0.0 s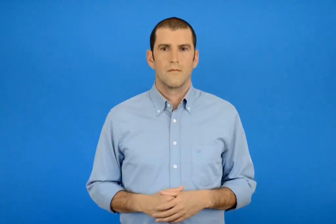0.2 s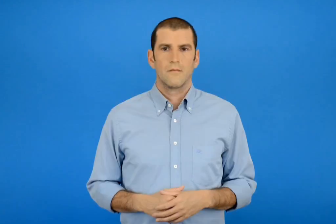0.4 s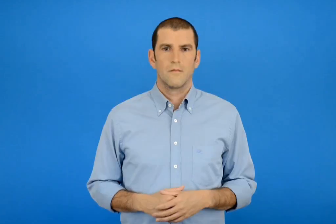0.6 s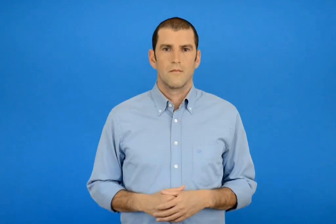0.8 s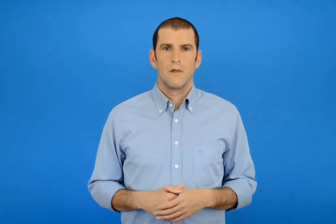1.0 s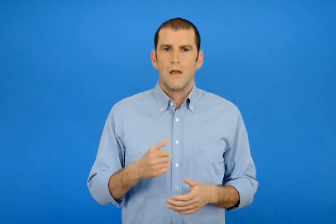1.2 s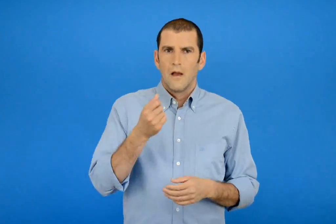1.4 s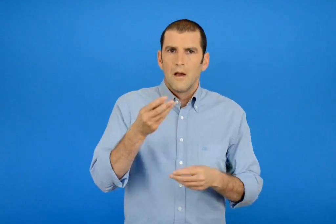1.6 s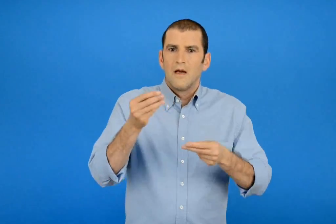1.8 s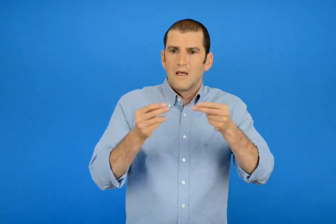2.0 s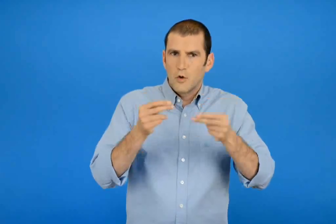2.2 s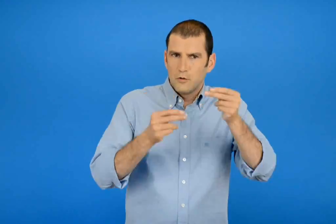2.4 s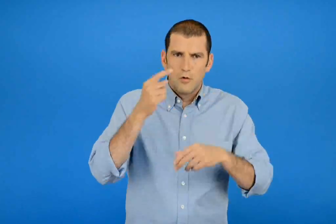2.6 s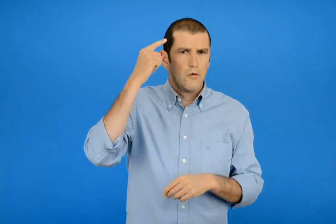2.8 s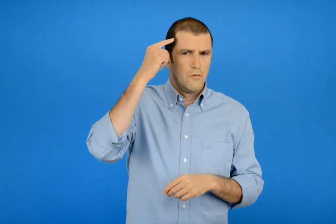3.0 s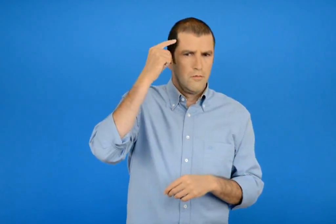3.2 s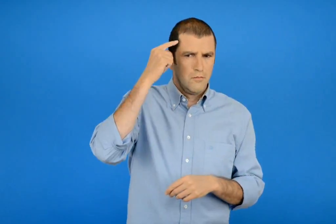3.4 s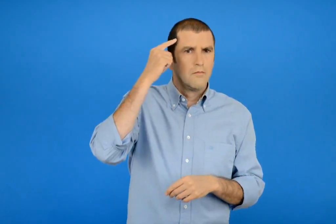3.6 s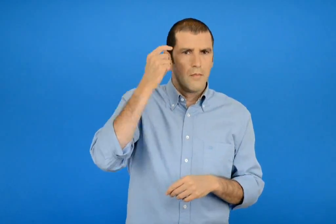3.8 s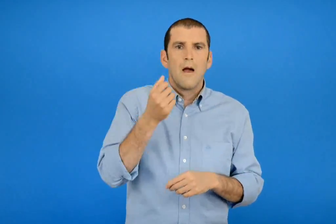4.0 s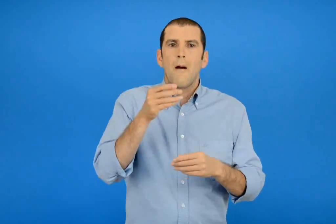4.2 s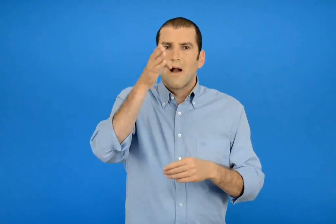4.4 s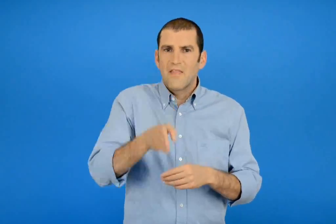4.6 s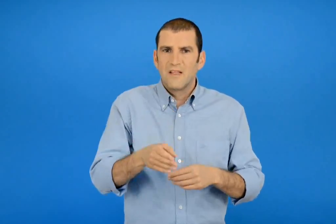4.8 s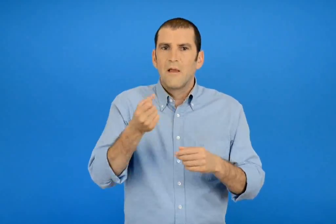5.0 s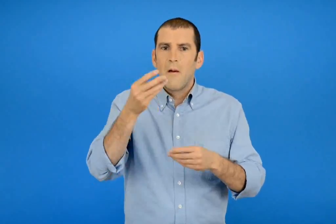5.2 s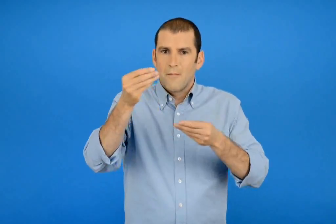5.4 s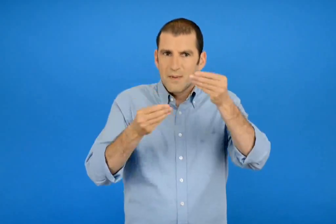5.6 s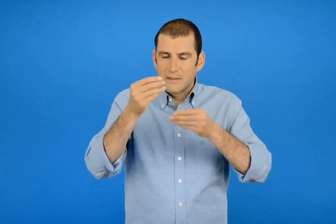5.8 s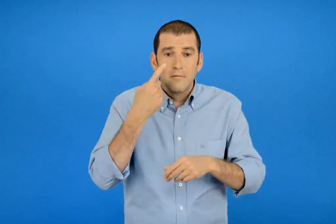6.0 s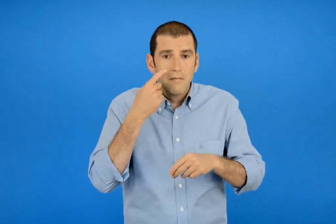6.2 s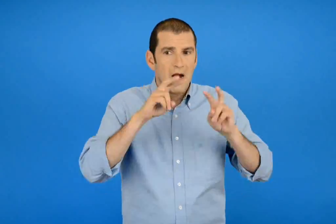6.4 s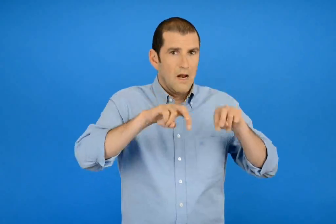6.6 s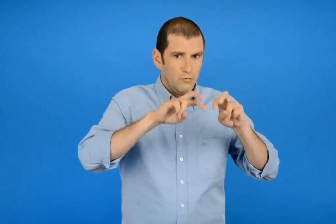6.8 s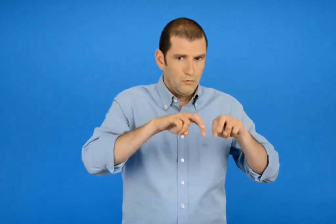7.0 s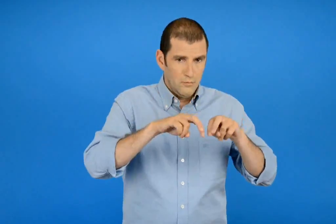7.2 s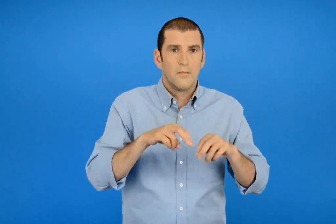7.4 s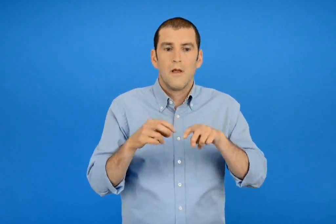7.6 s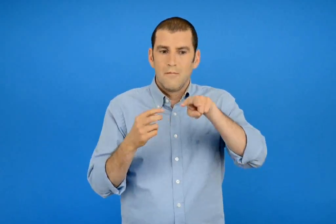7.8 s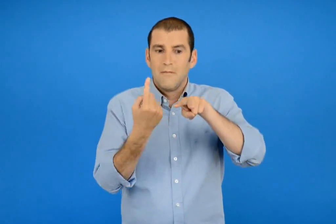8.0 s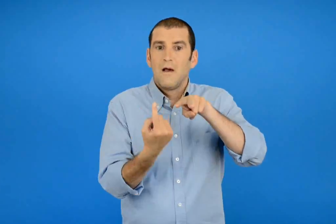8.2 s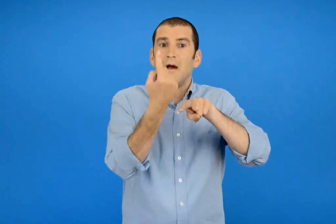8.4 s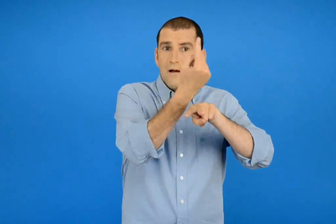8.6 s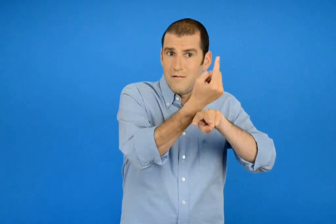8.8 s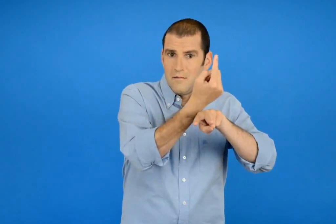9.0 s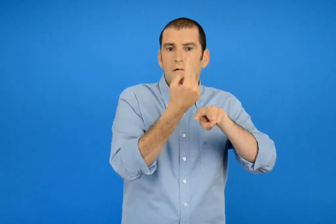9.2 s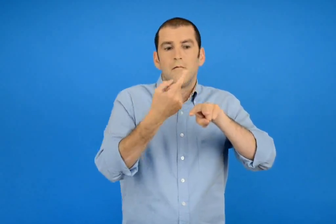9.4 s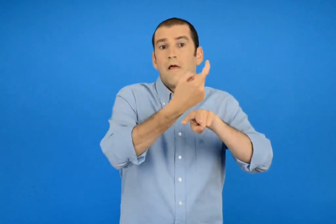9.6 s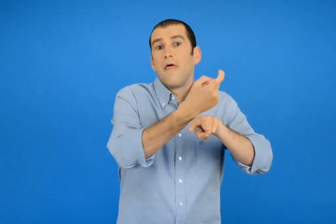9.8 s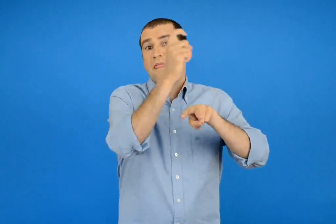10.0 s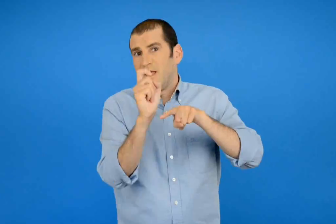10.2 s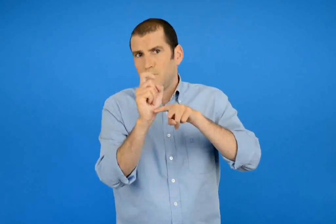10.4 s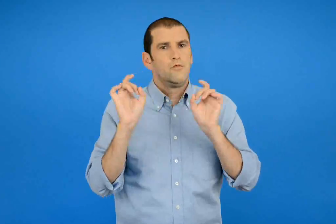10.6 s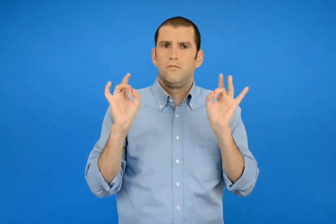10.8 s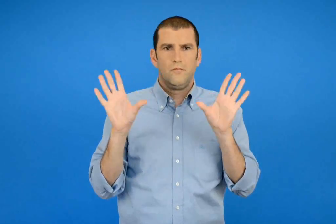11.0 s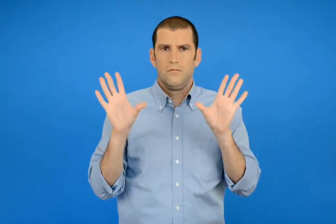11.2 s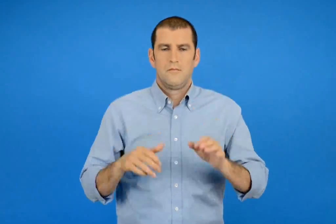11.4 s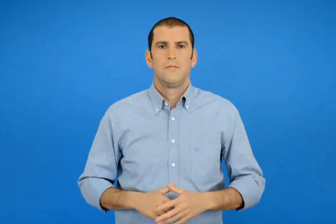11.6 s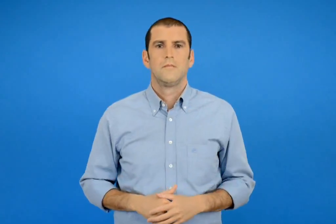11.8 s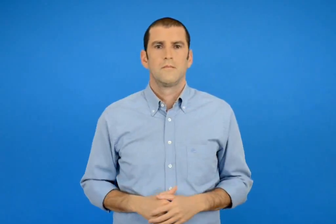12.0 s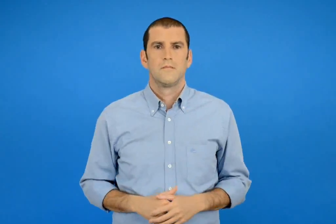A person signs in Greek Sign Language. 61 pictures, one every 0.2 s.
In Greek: να υπολογίζουμε με το νου και να ελέγχουμε με καθετή πράξη χωρίς κρατούμενο η δανεικό
